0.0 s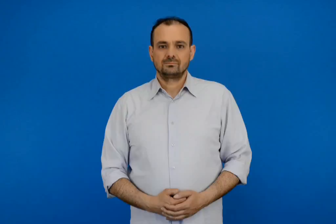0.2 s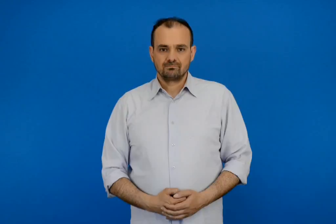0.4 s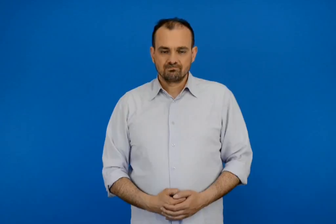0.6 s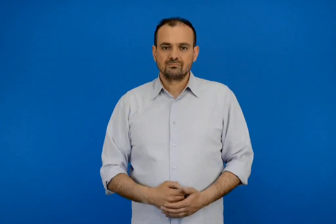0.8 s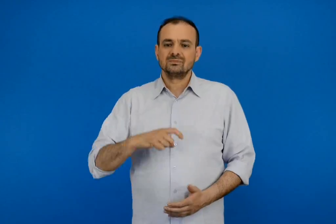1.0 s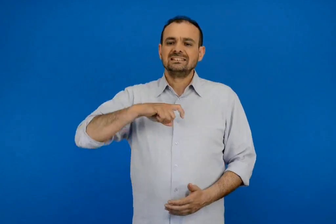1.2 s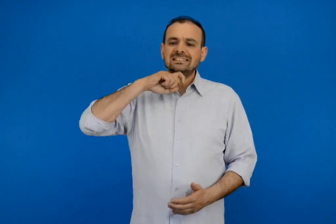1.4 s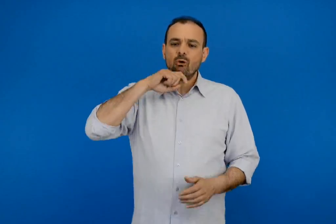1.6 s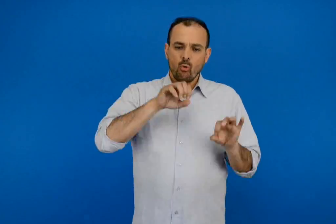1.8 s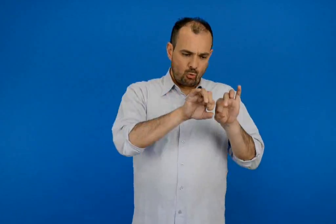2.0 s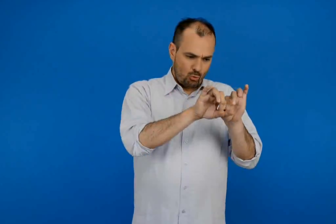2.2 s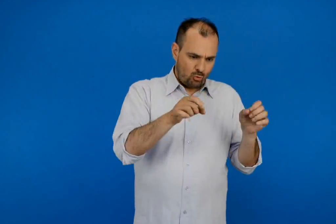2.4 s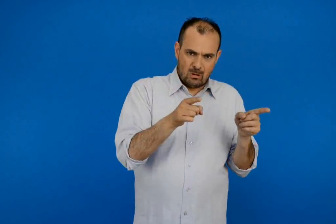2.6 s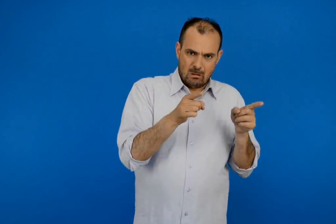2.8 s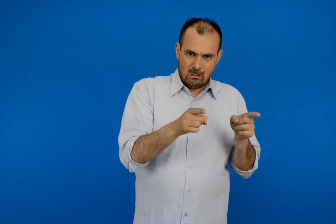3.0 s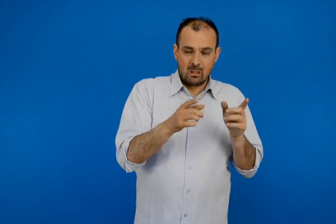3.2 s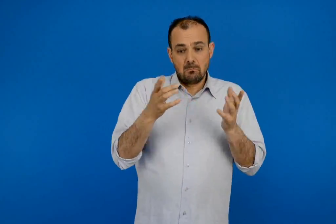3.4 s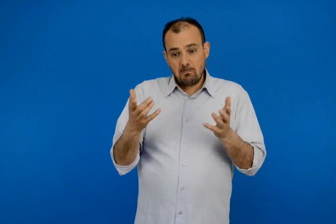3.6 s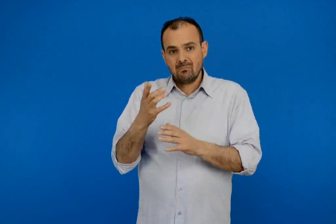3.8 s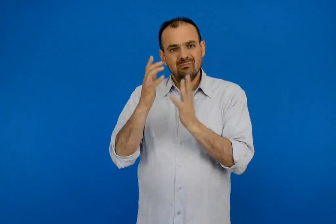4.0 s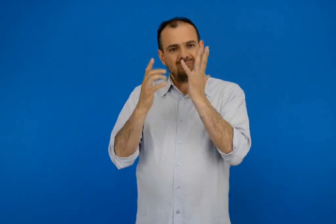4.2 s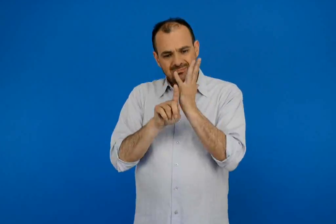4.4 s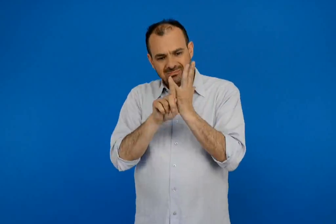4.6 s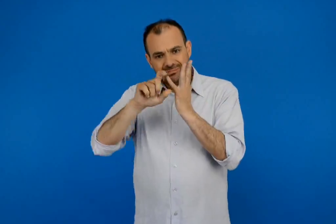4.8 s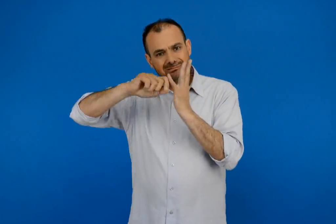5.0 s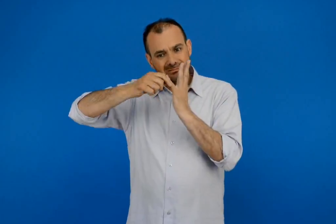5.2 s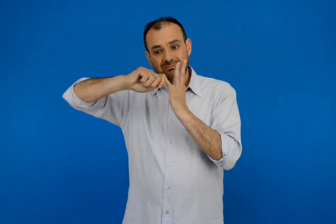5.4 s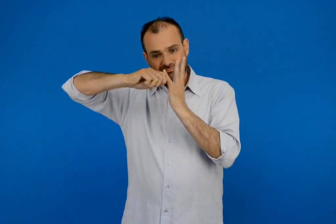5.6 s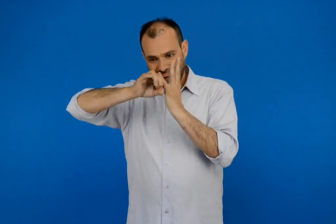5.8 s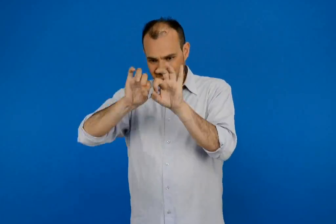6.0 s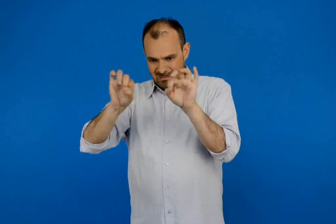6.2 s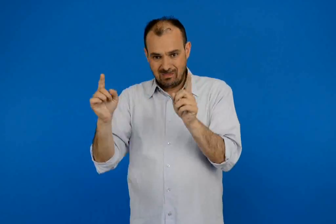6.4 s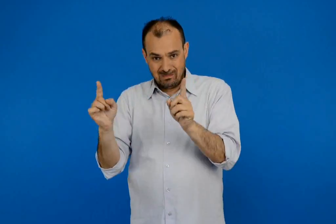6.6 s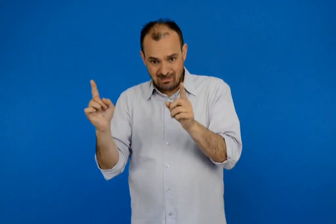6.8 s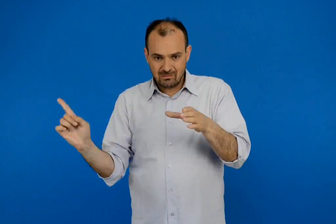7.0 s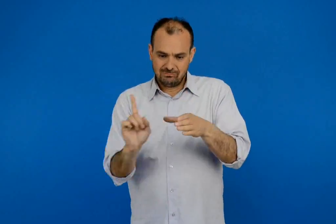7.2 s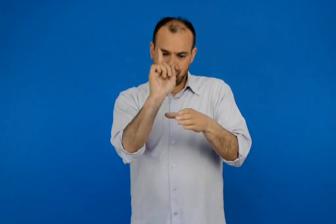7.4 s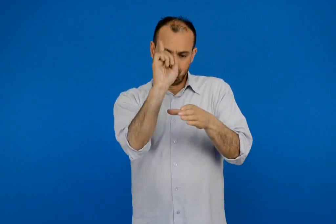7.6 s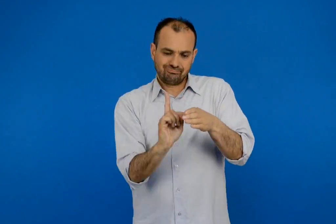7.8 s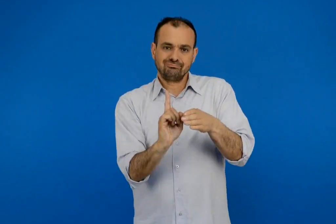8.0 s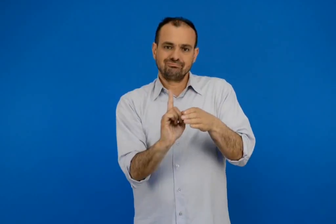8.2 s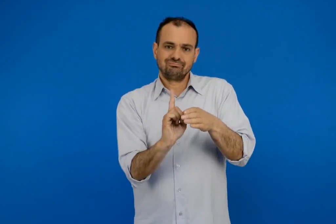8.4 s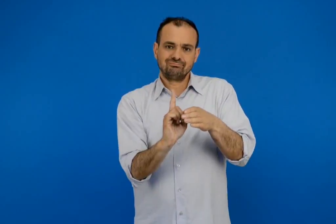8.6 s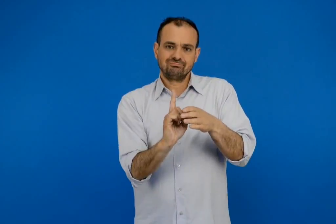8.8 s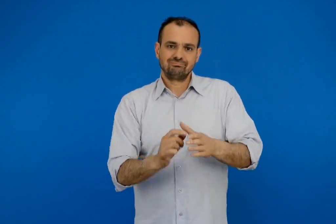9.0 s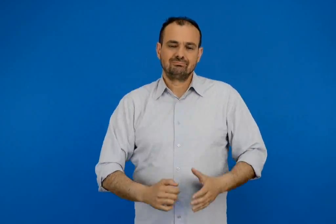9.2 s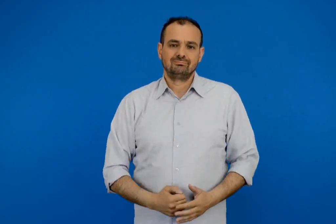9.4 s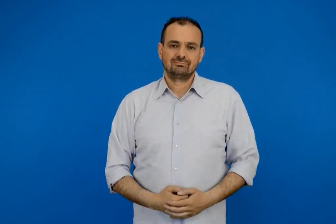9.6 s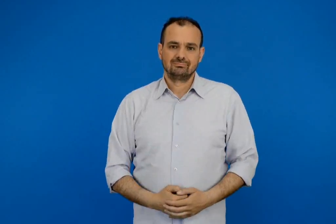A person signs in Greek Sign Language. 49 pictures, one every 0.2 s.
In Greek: στη μέση τοποθετείς εάν μικρό κομμάτι ξύλο η εάν κλαδάκι
